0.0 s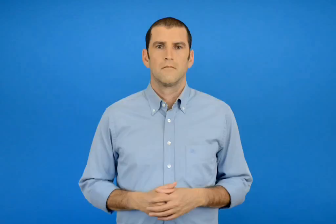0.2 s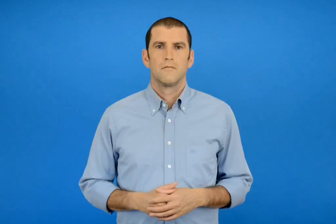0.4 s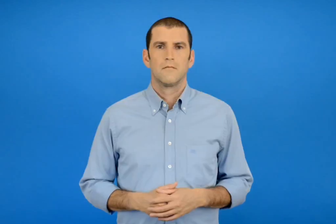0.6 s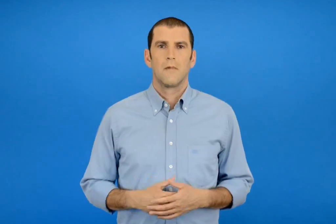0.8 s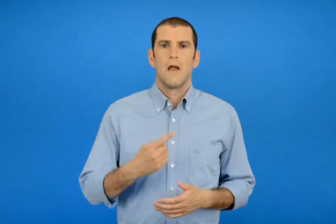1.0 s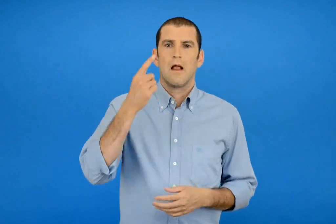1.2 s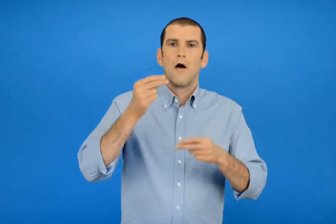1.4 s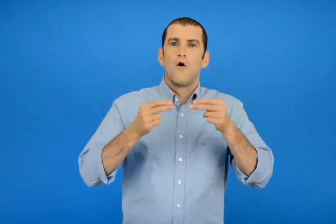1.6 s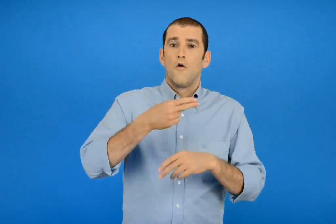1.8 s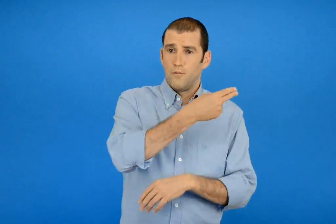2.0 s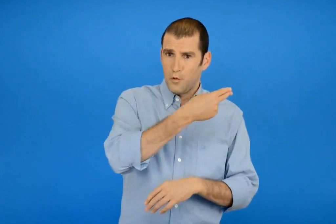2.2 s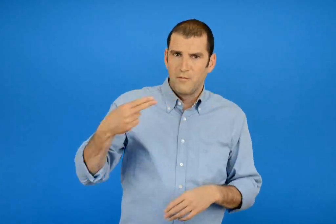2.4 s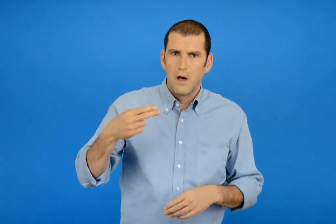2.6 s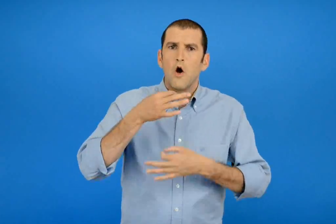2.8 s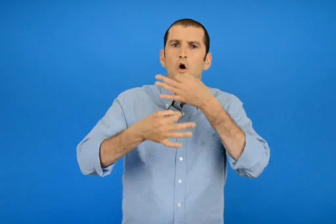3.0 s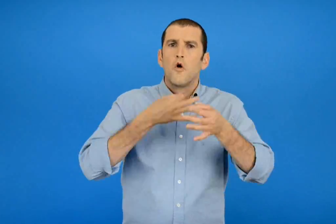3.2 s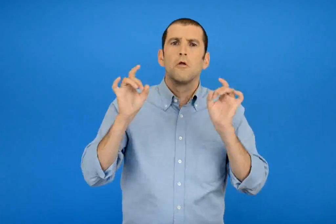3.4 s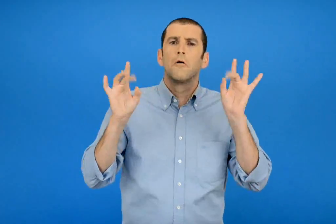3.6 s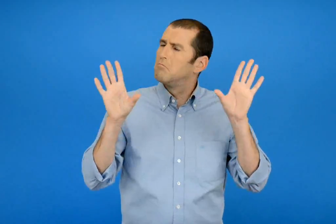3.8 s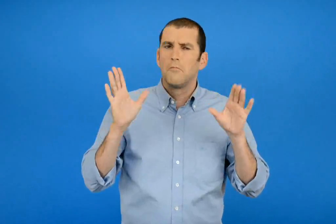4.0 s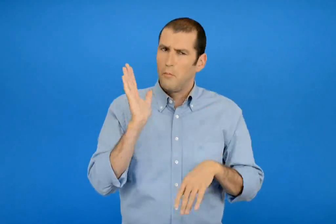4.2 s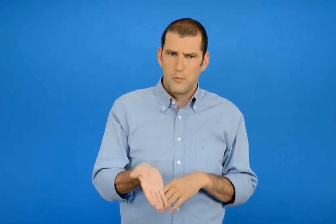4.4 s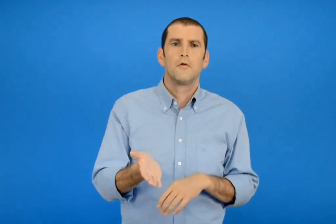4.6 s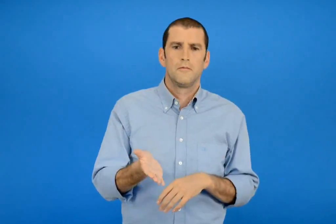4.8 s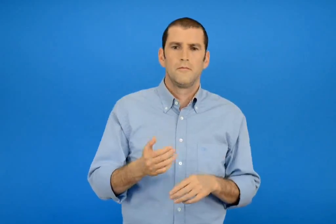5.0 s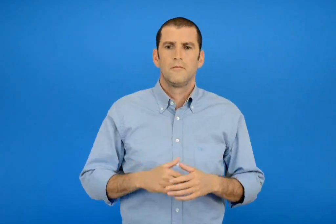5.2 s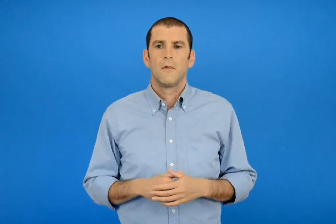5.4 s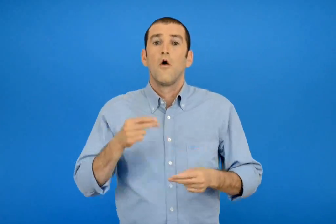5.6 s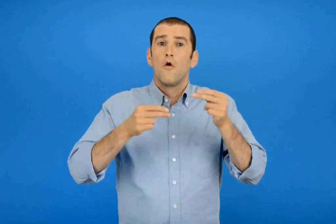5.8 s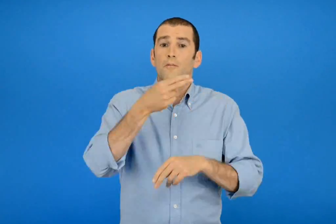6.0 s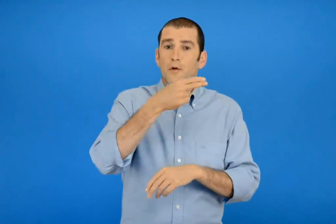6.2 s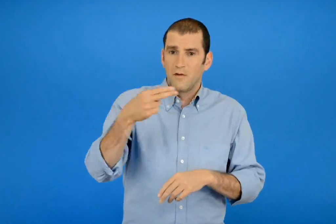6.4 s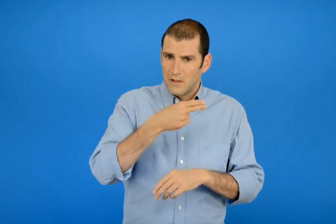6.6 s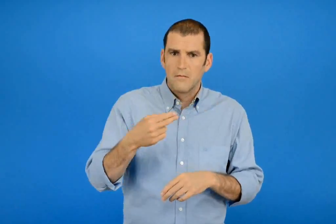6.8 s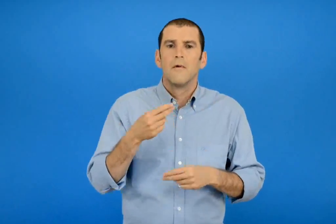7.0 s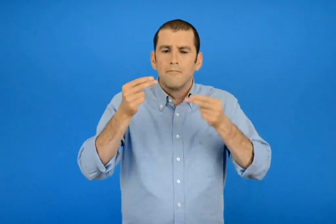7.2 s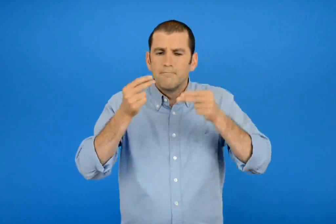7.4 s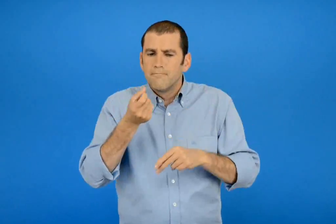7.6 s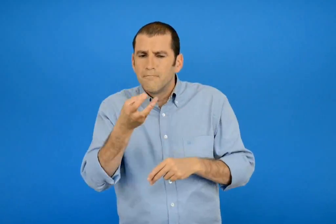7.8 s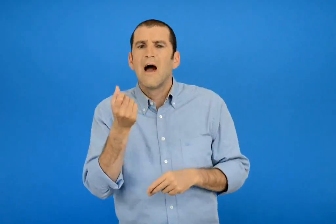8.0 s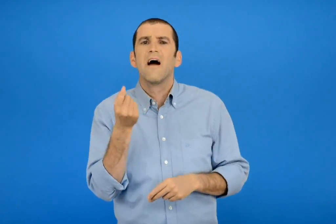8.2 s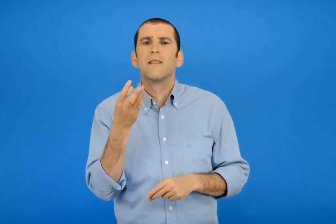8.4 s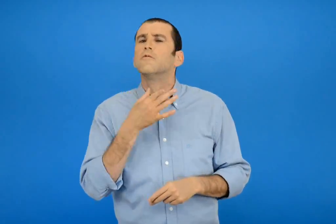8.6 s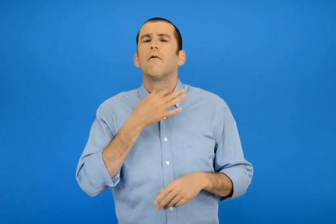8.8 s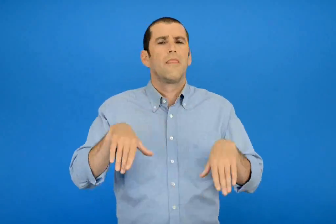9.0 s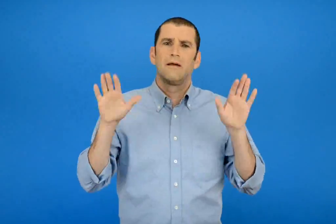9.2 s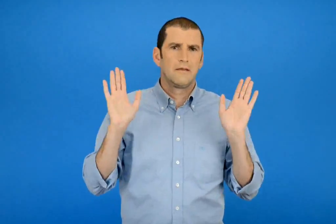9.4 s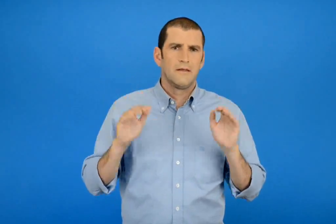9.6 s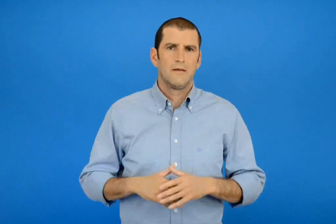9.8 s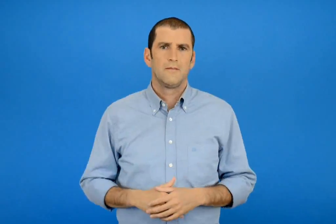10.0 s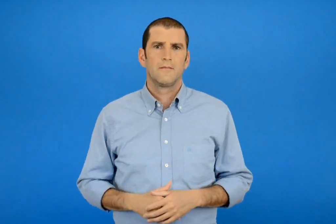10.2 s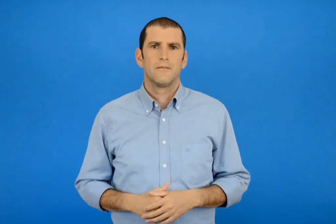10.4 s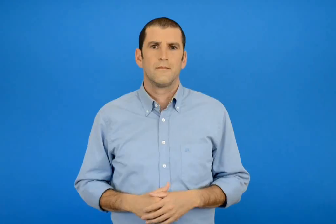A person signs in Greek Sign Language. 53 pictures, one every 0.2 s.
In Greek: ένα πρόβλημα μπορεί να μην έχει λόγια υπάρχουν προβλήματα που δε χρειάζεται να κάνουμε υπολογισμούς με αριθμούς
